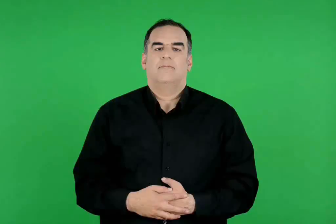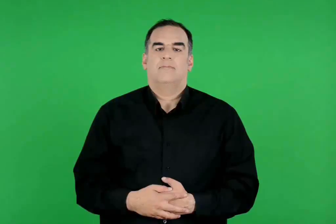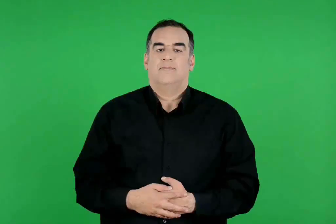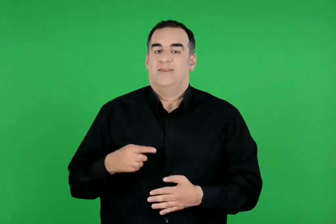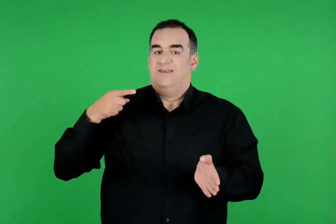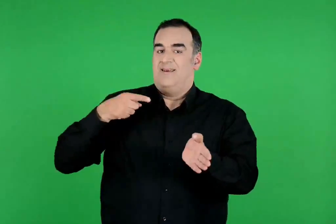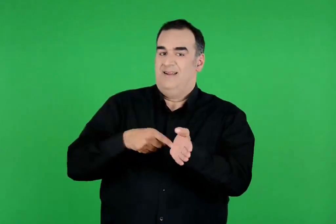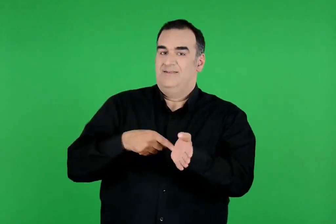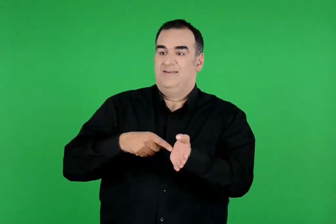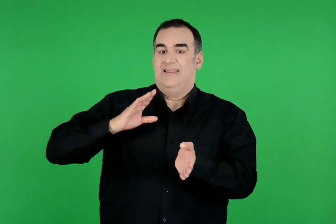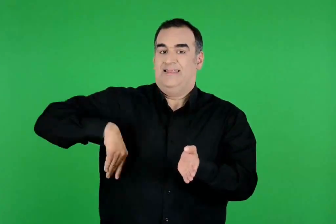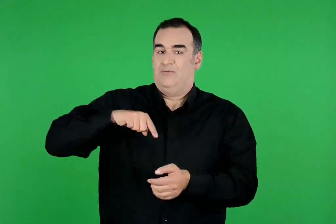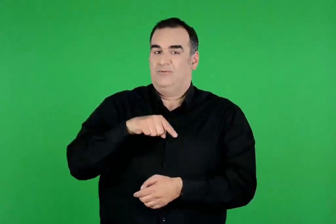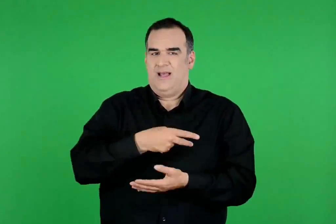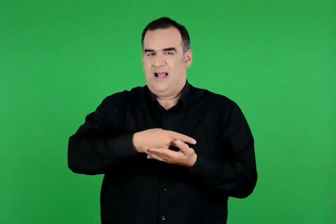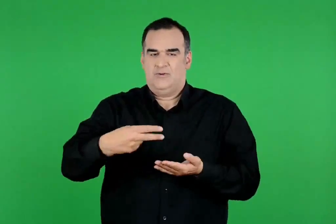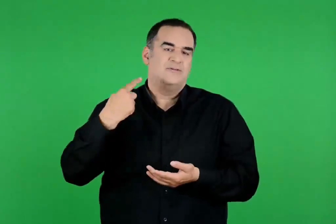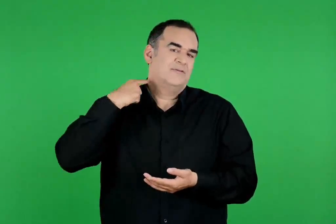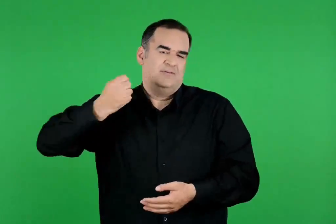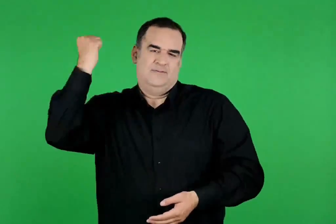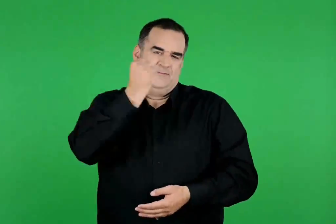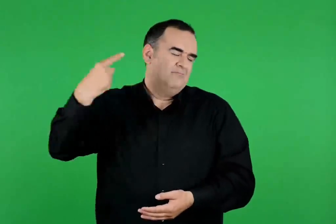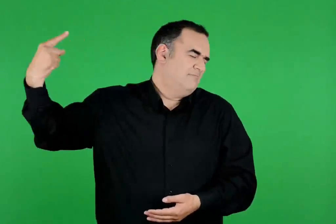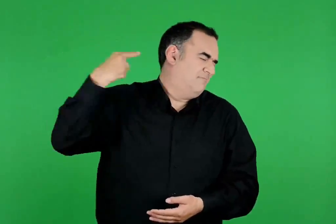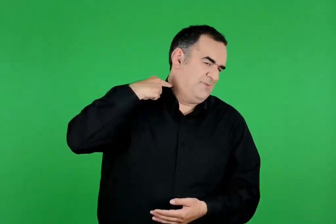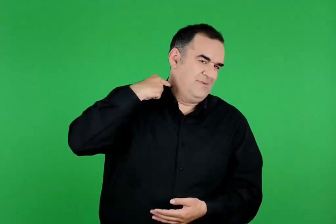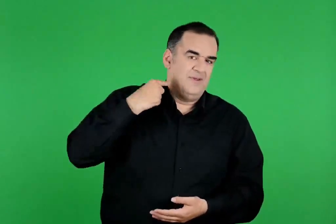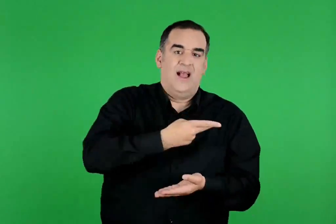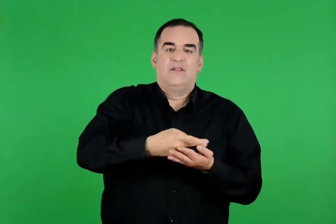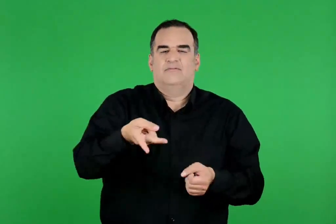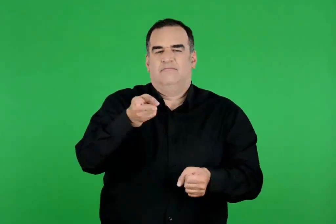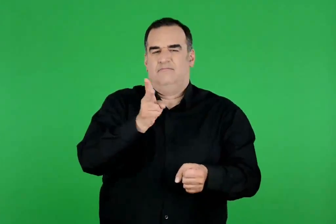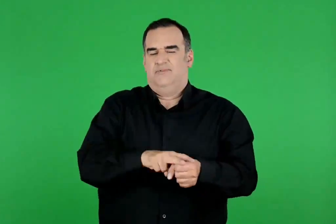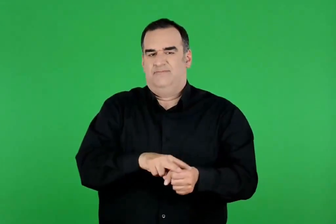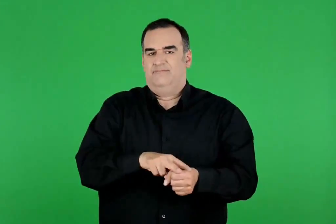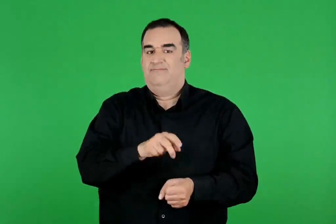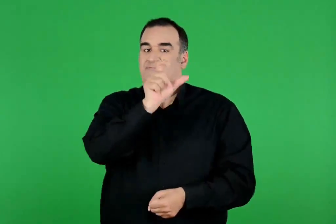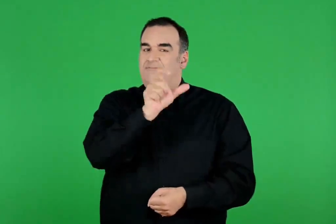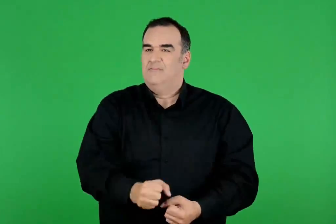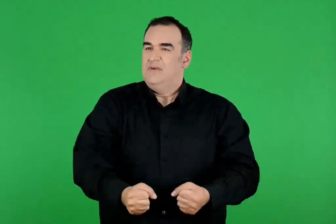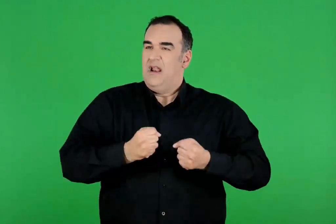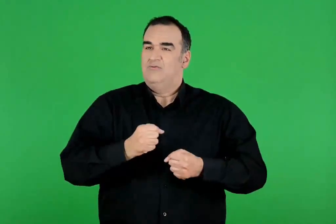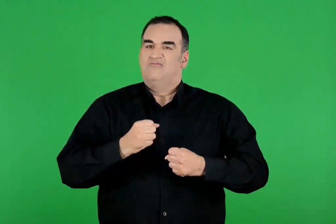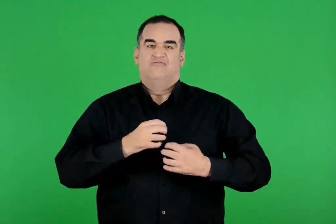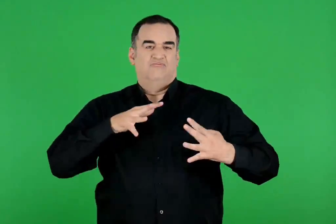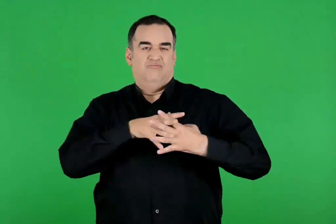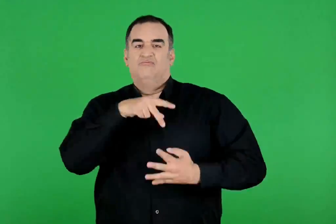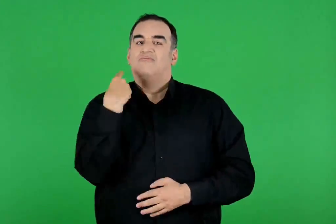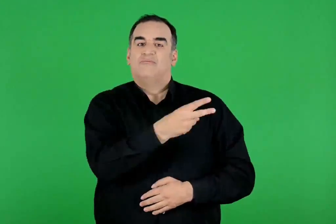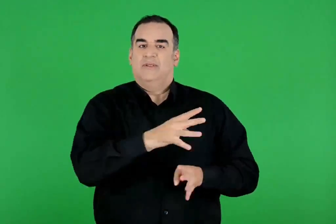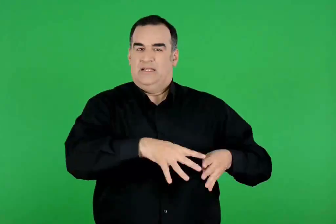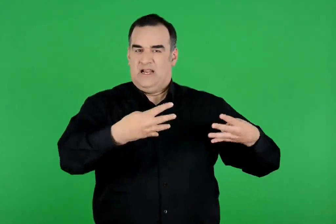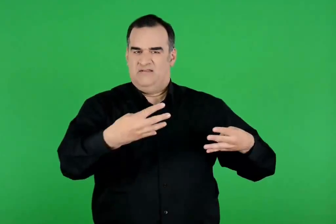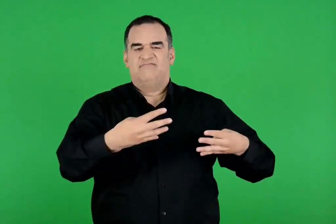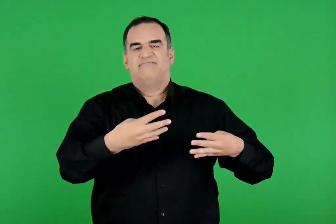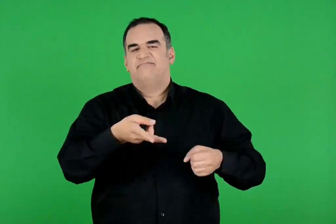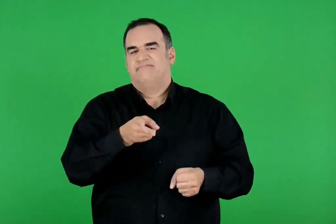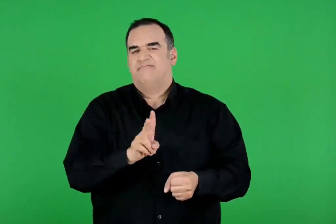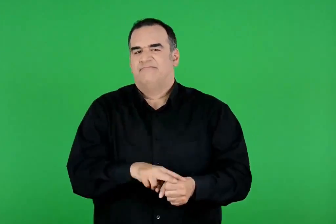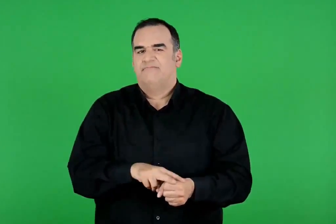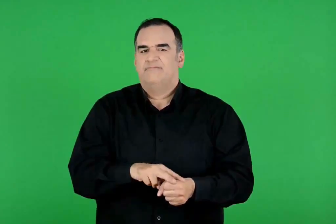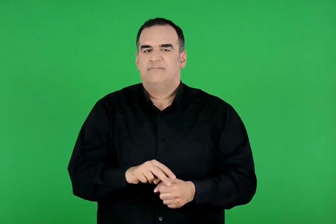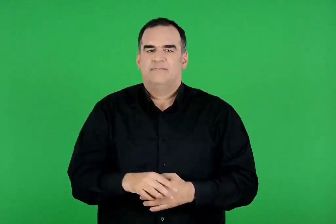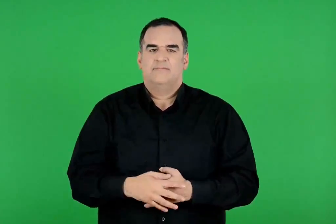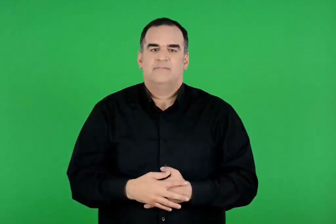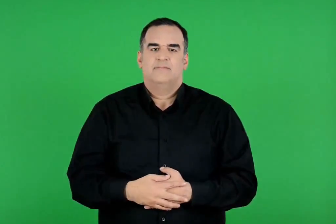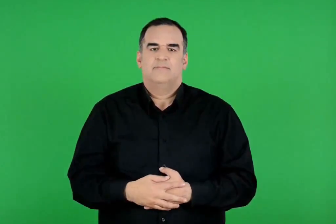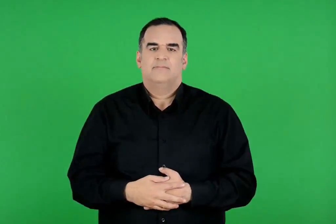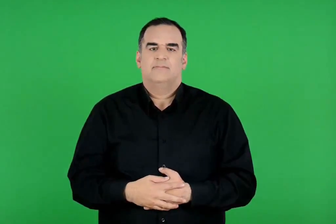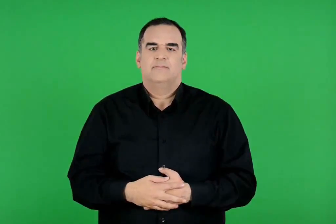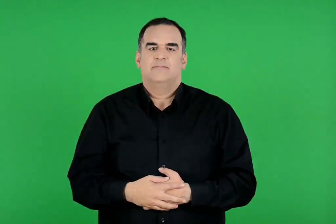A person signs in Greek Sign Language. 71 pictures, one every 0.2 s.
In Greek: τέλος , ο αχιλλέας με το κοντάρι του χτύπησε στον λαιμό τον έκτορα και τον έριξε στο χώμα. ο πιο γενναίος πολεμιστής της τροίας ήταν πια νεκρός
